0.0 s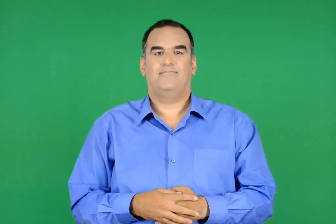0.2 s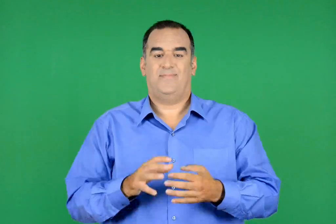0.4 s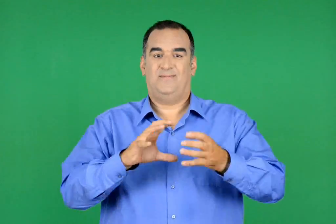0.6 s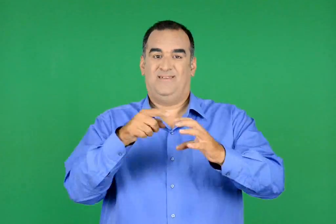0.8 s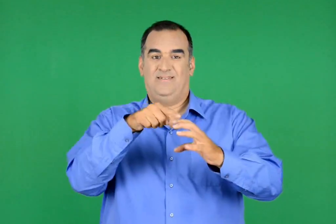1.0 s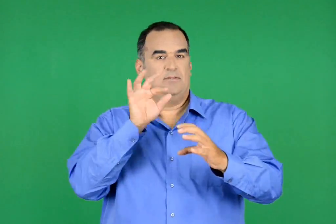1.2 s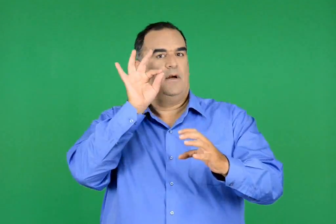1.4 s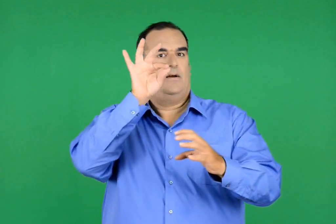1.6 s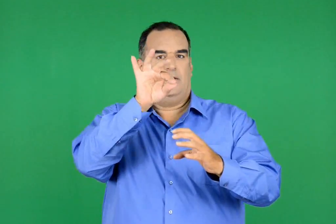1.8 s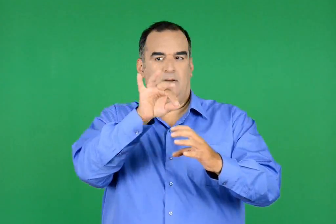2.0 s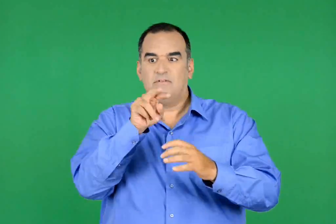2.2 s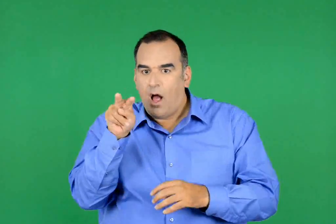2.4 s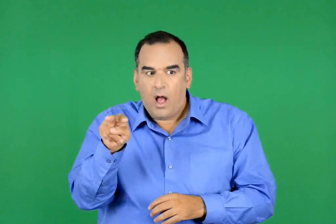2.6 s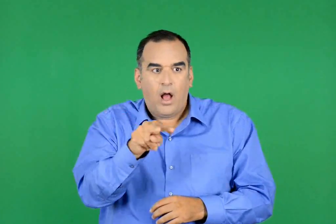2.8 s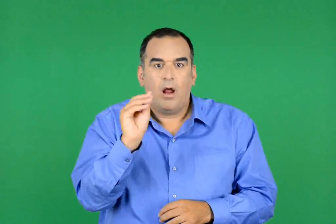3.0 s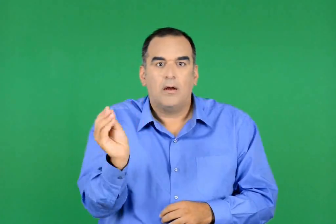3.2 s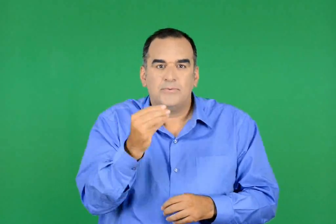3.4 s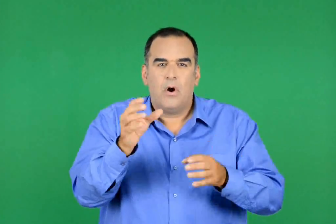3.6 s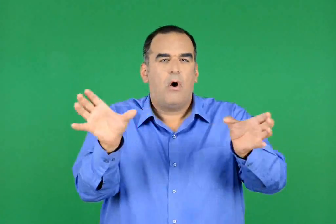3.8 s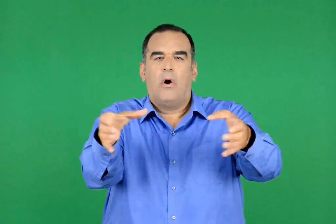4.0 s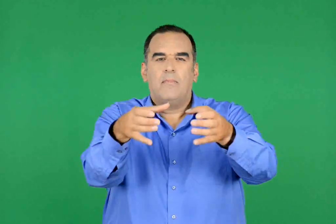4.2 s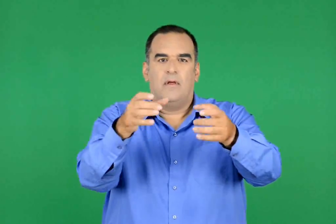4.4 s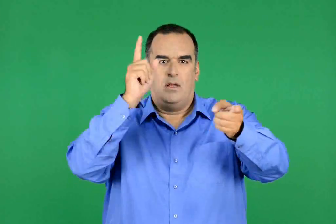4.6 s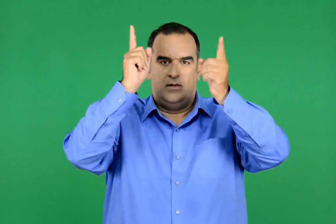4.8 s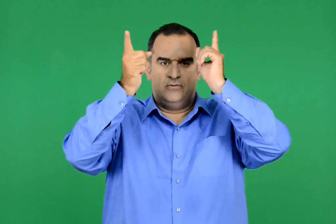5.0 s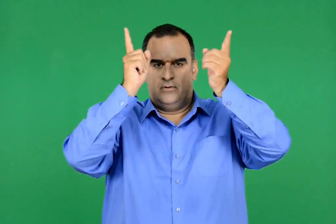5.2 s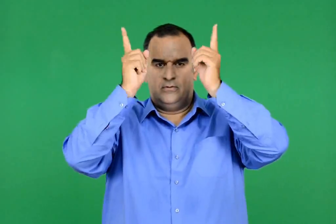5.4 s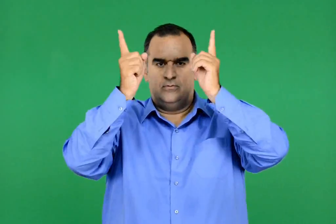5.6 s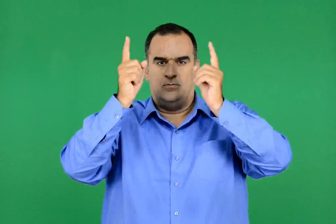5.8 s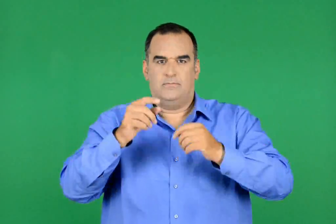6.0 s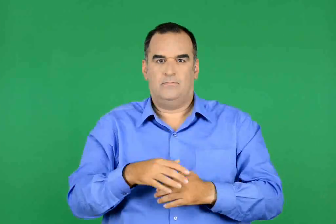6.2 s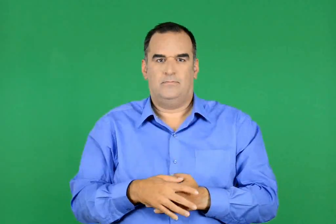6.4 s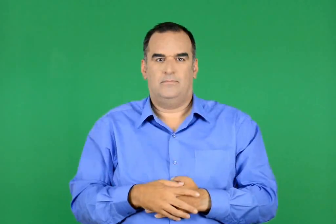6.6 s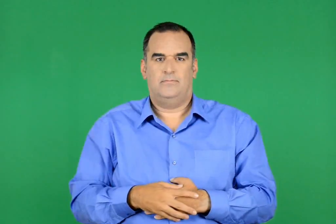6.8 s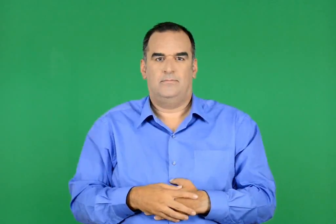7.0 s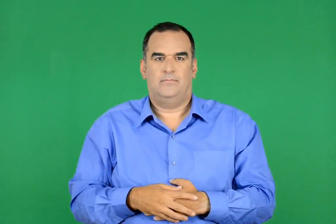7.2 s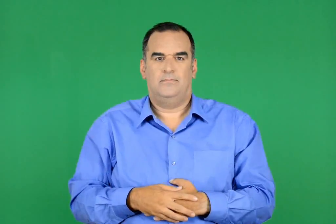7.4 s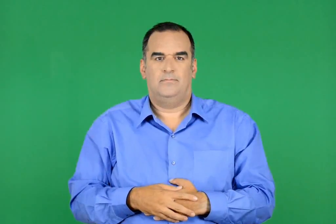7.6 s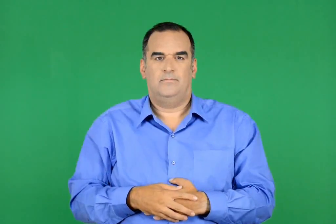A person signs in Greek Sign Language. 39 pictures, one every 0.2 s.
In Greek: μόλις έφτασαν , αντίκρισαν ξαφνικά µαι ομάδα εξωγήινων
